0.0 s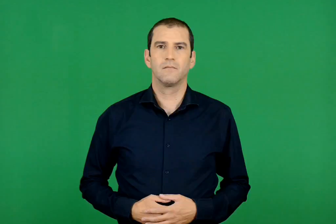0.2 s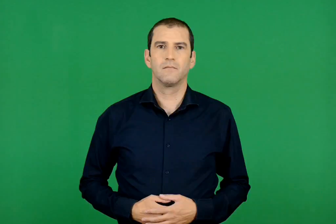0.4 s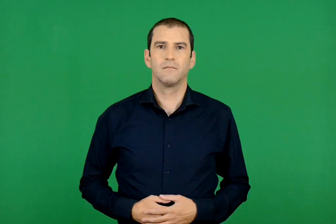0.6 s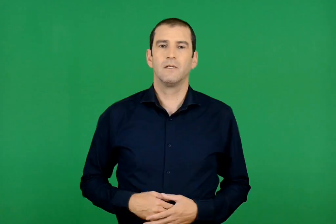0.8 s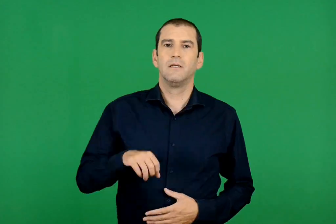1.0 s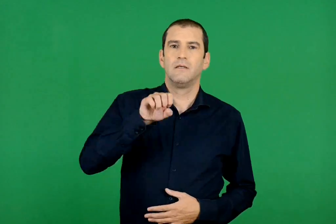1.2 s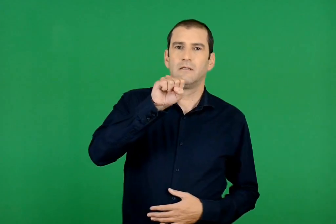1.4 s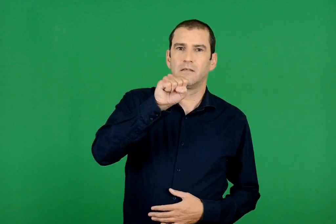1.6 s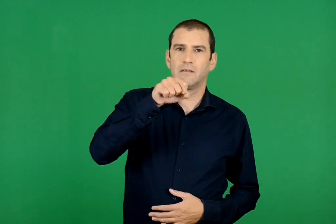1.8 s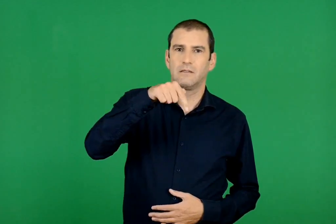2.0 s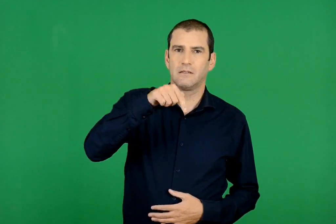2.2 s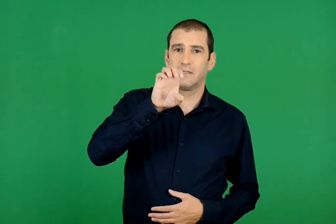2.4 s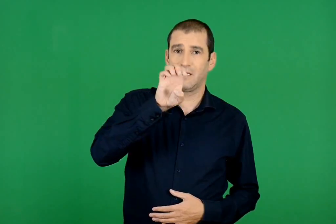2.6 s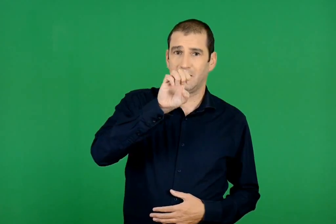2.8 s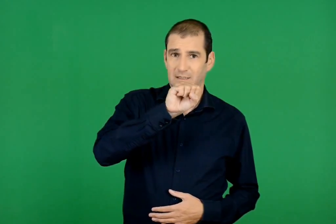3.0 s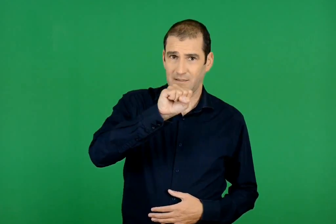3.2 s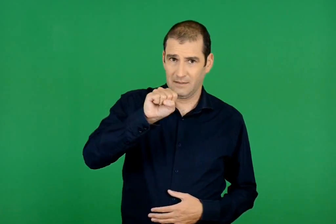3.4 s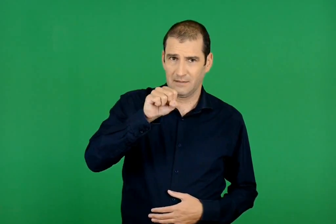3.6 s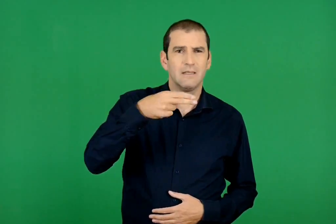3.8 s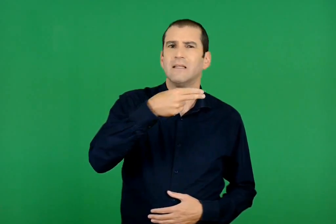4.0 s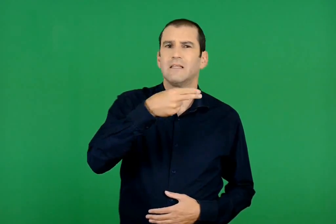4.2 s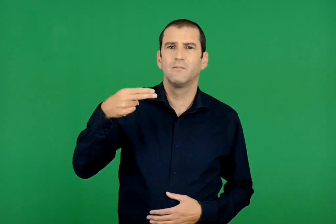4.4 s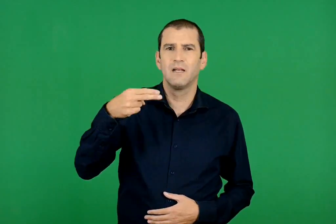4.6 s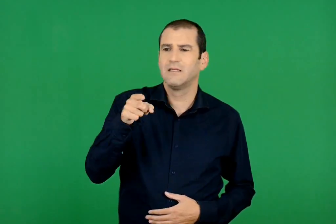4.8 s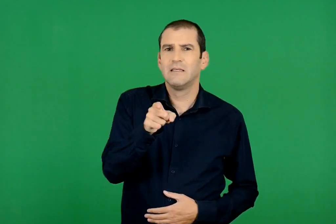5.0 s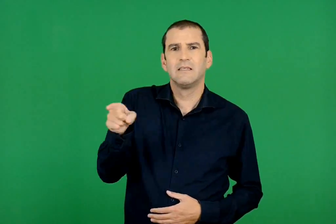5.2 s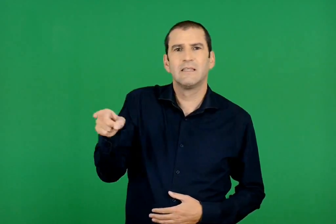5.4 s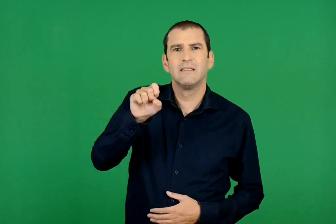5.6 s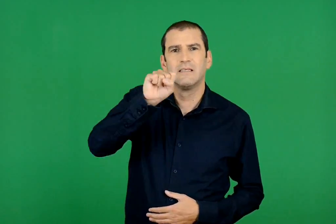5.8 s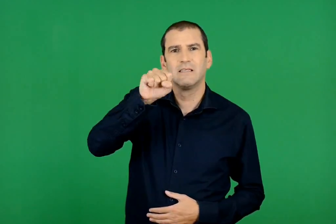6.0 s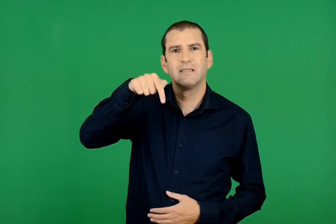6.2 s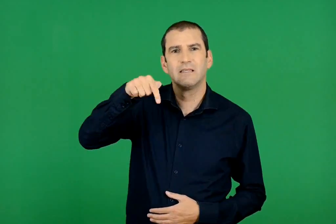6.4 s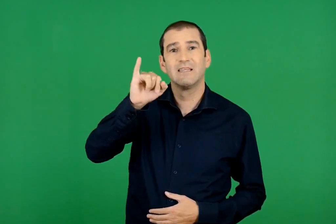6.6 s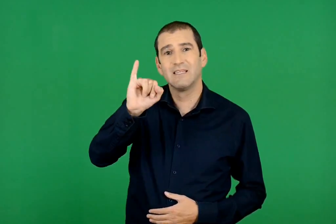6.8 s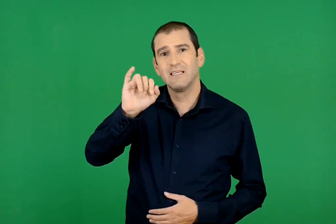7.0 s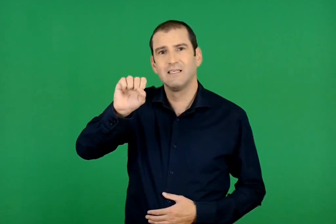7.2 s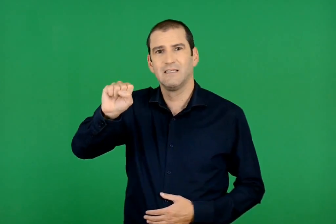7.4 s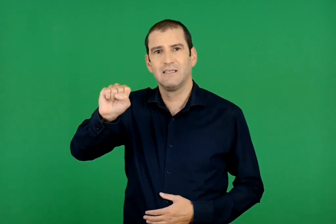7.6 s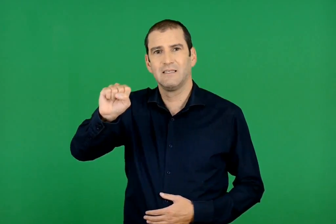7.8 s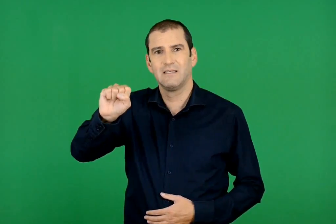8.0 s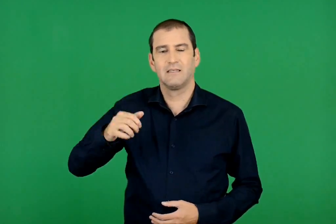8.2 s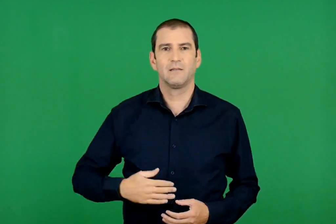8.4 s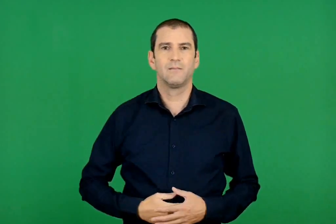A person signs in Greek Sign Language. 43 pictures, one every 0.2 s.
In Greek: στις στις
